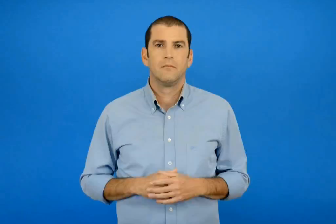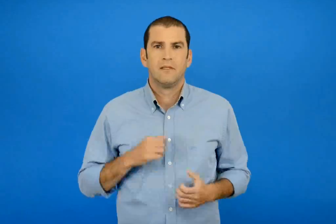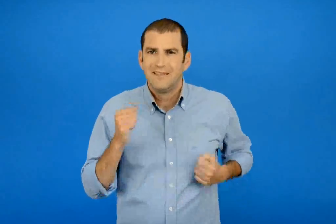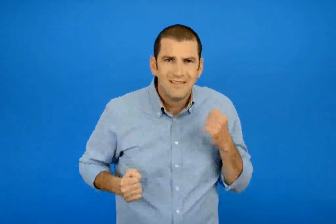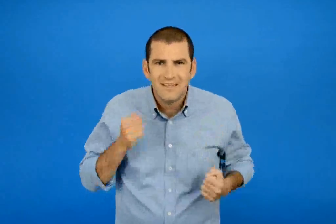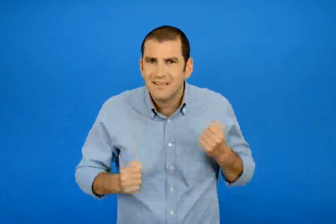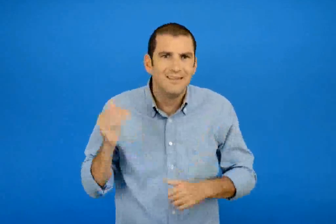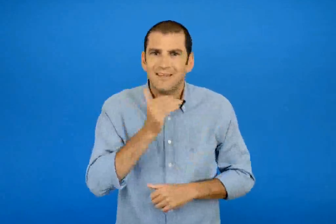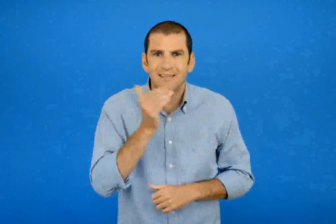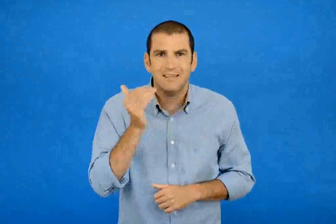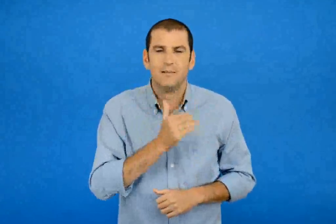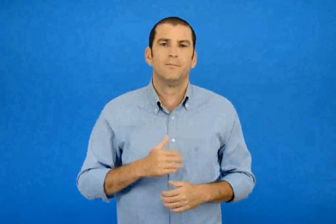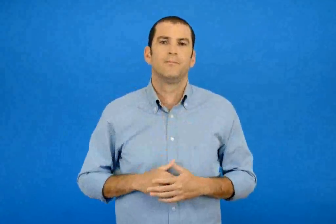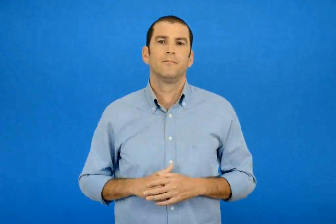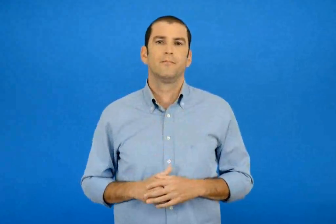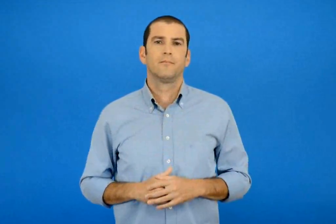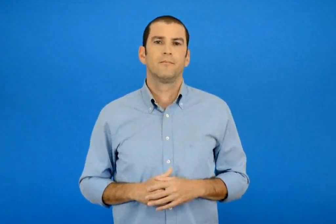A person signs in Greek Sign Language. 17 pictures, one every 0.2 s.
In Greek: τρέχω γρηγορά
